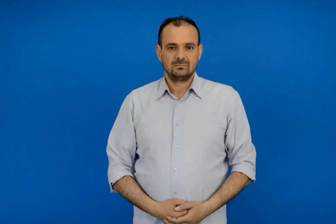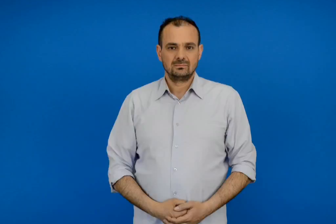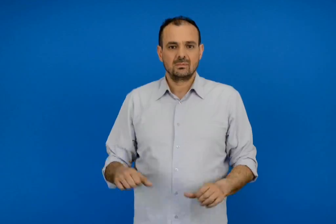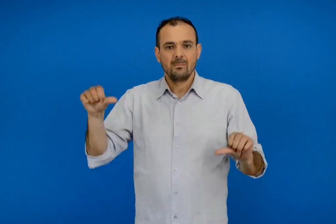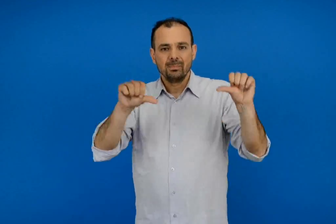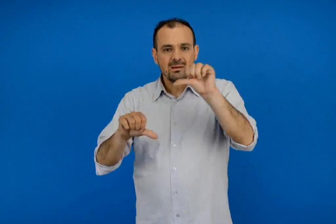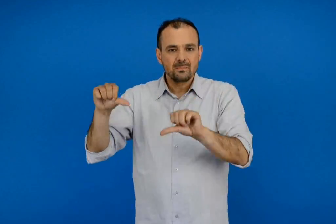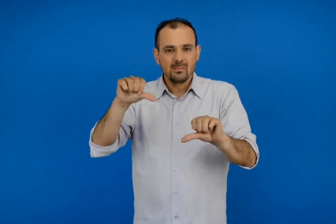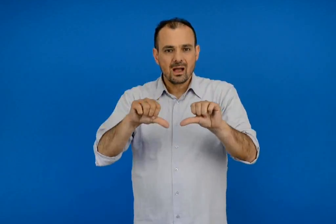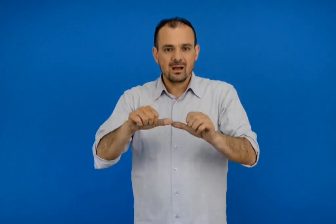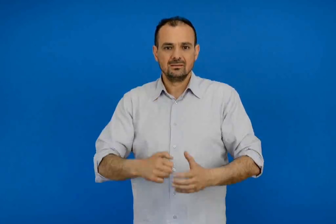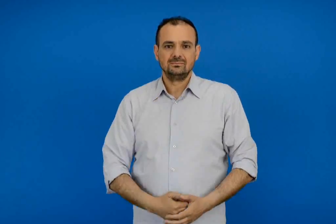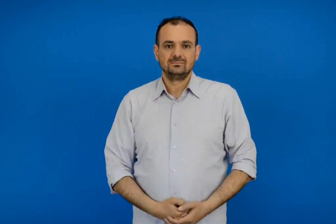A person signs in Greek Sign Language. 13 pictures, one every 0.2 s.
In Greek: πείραμα
